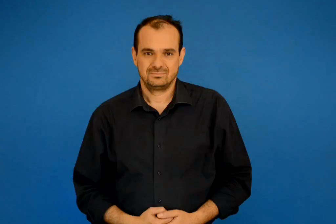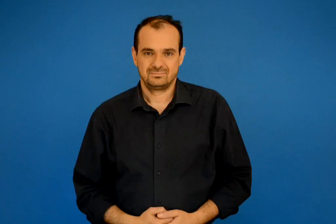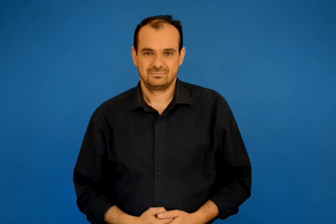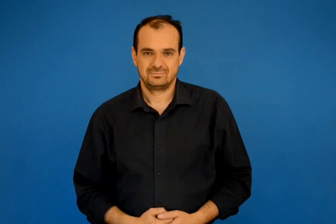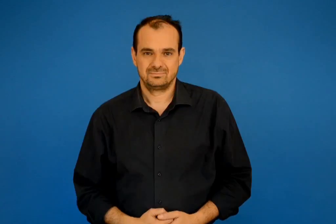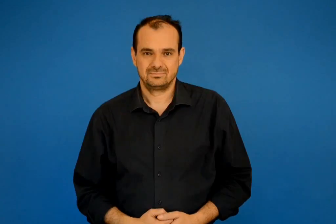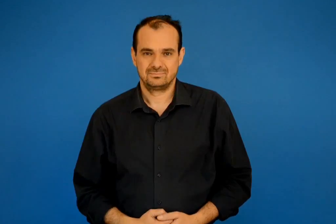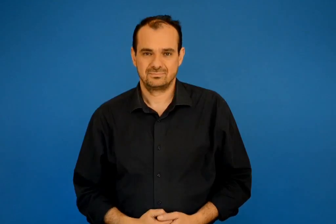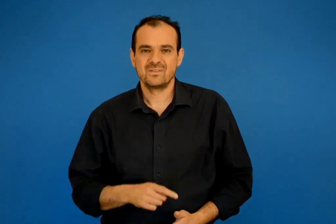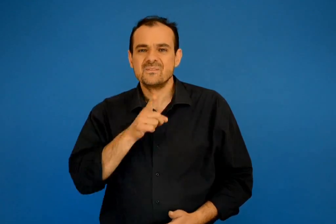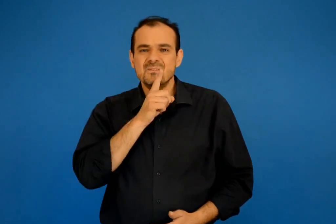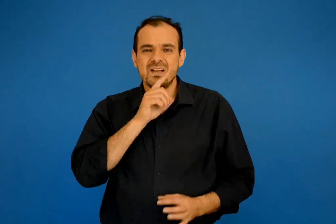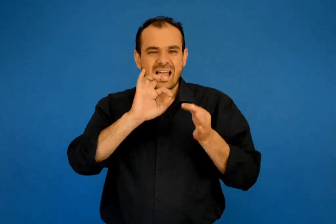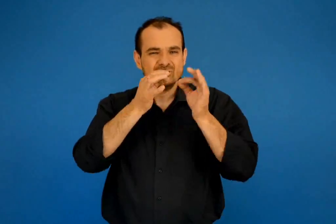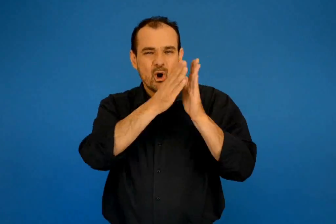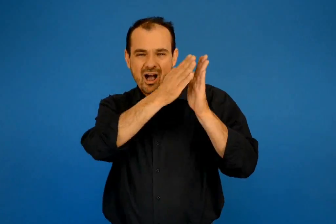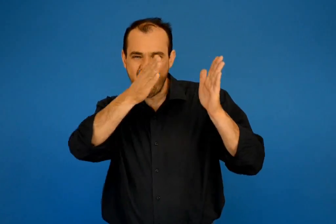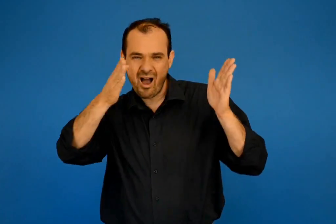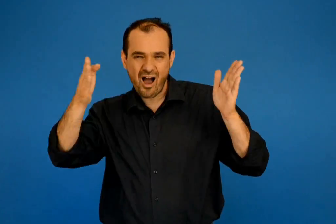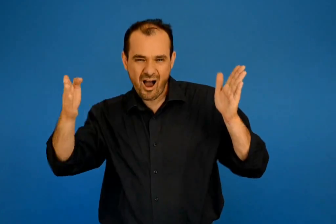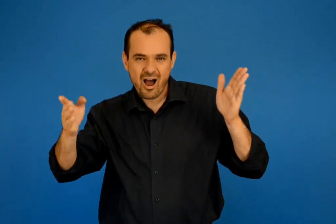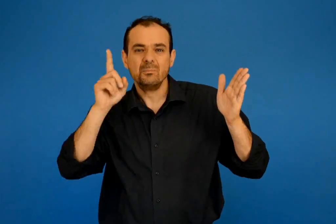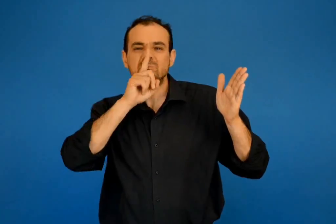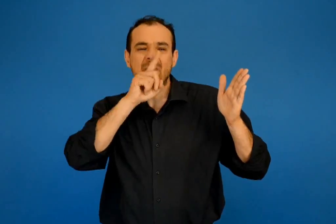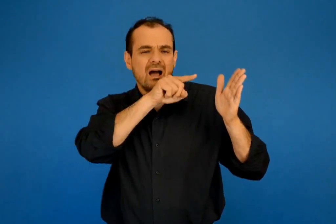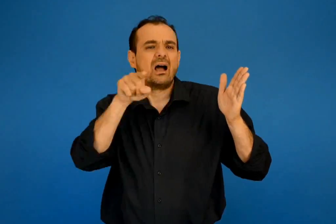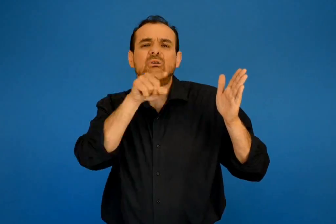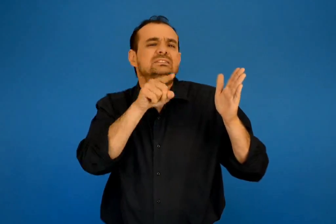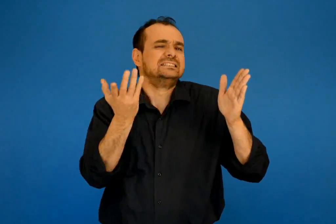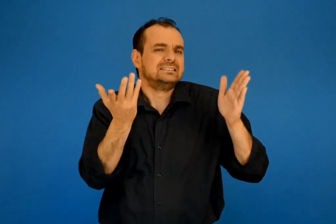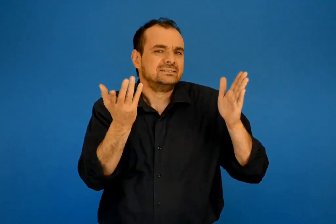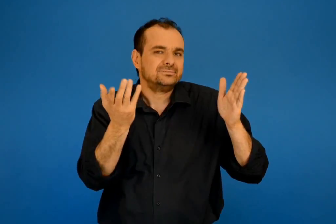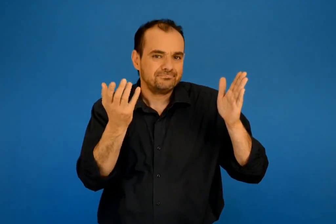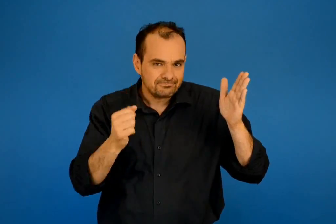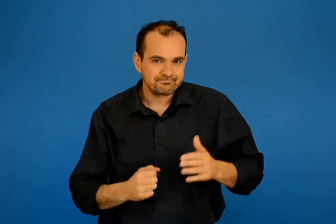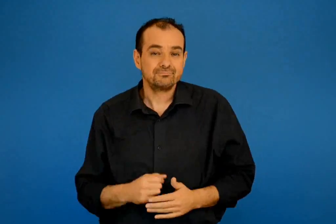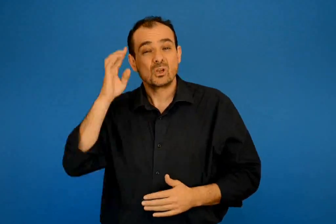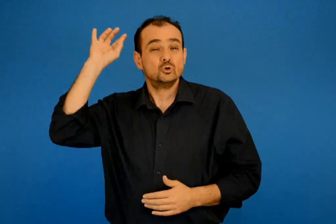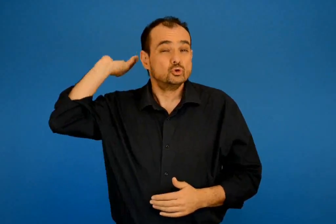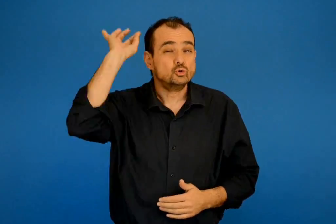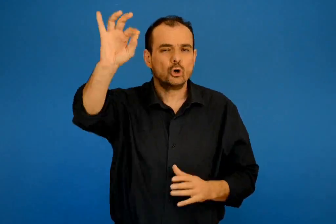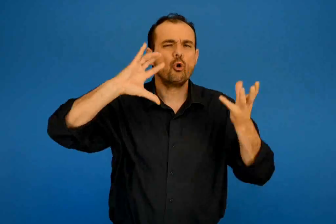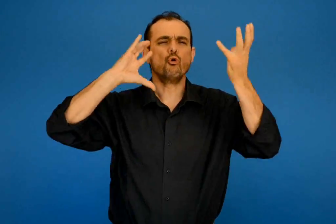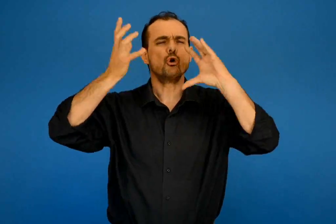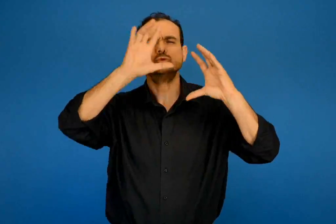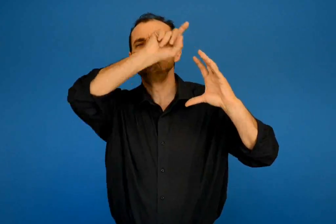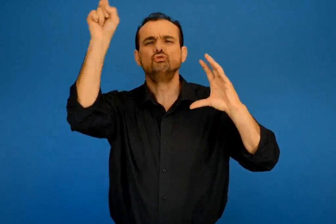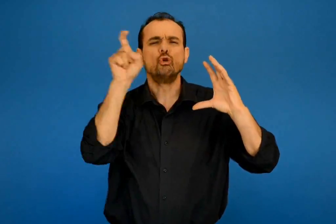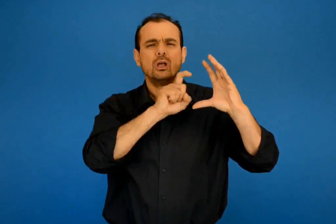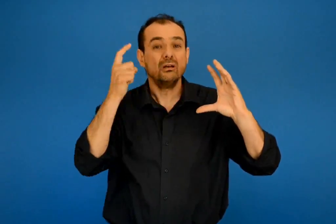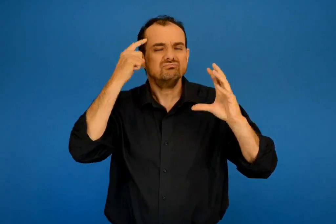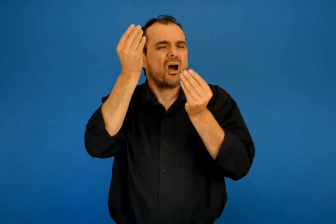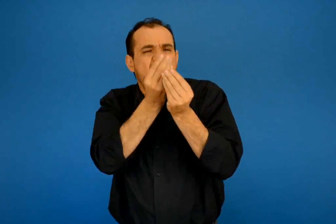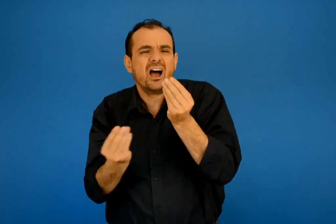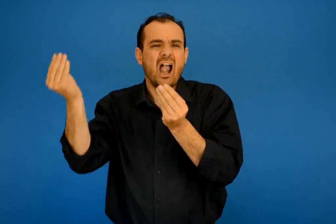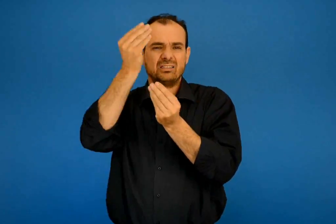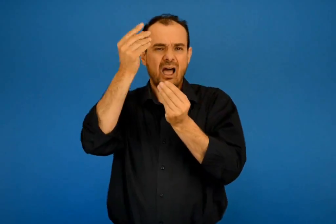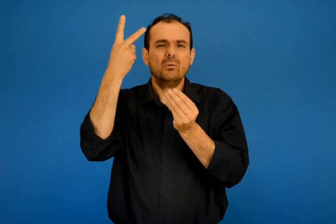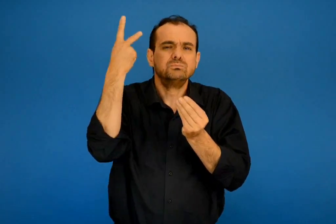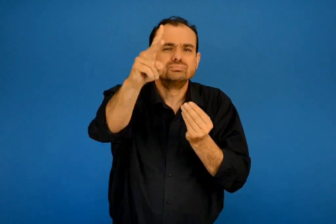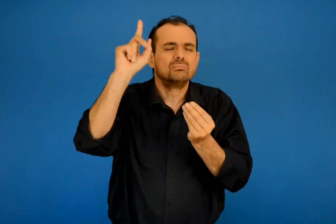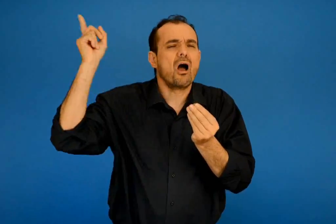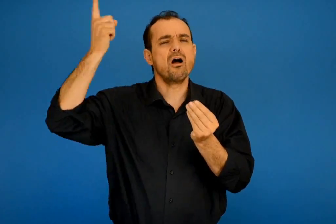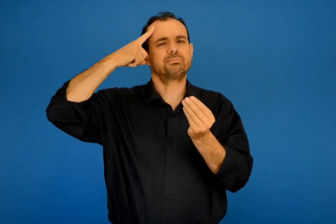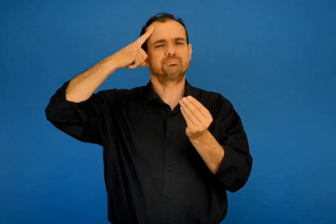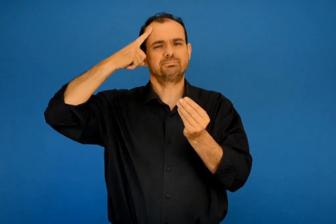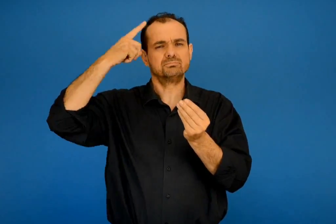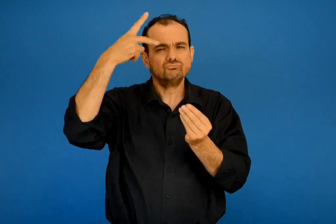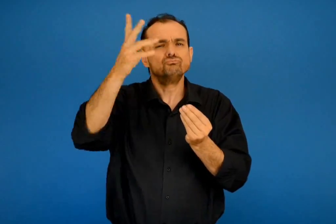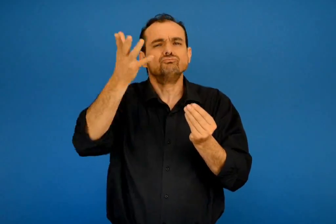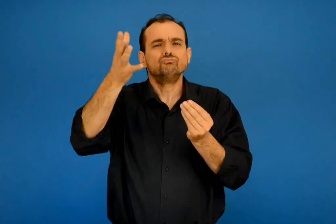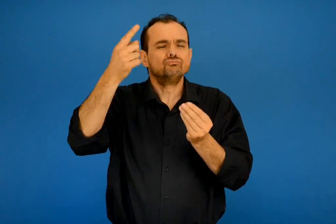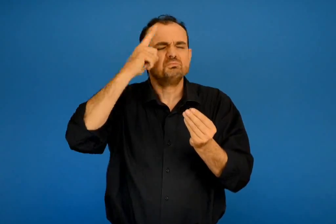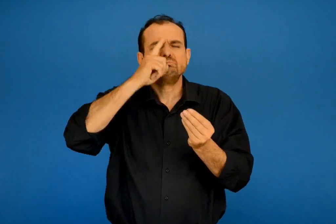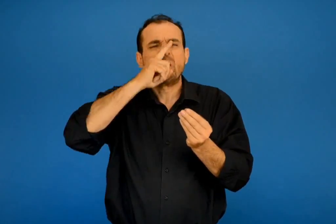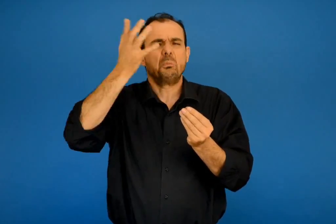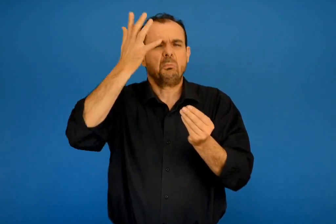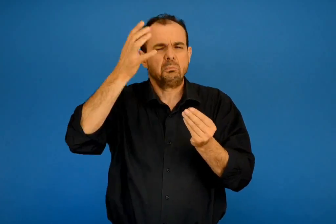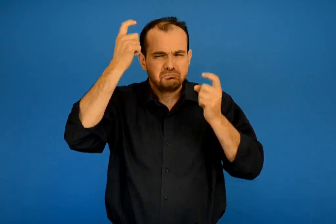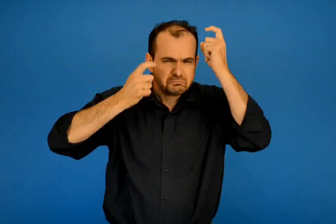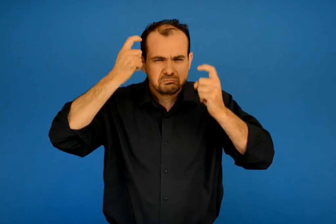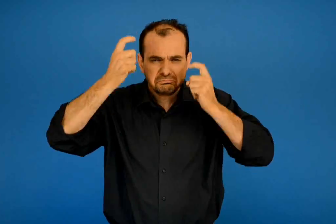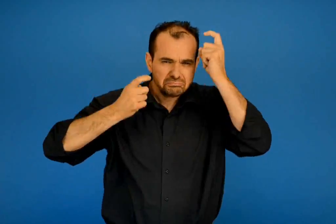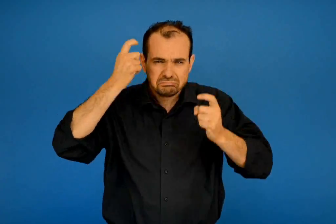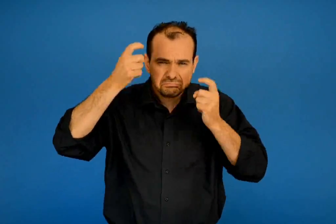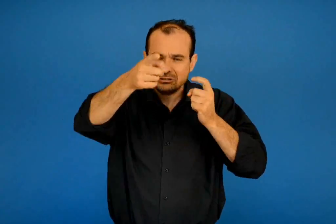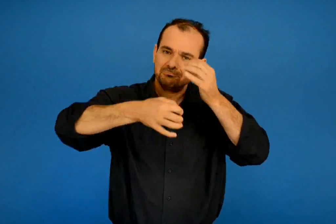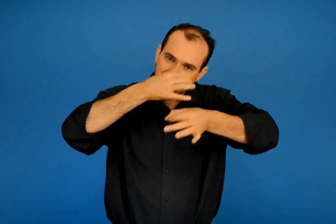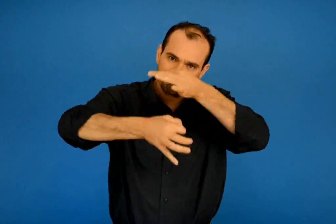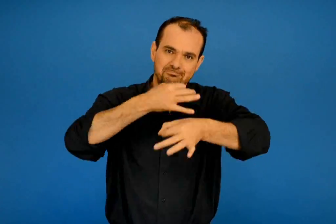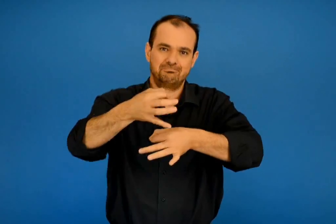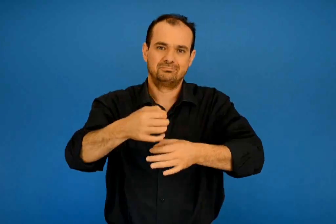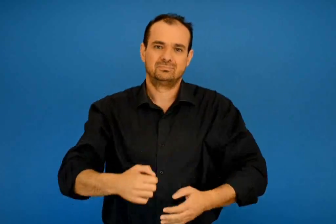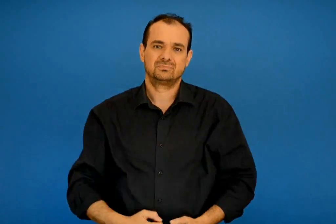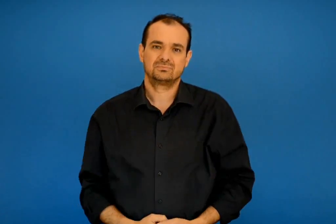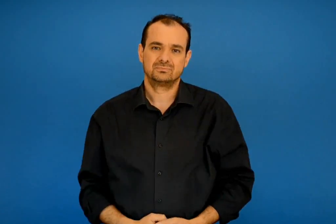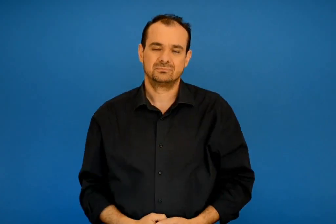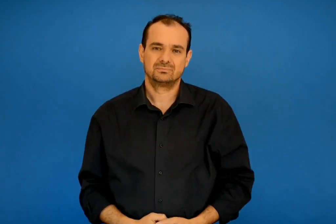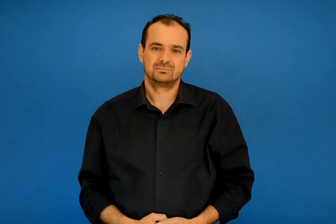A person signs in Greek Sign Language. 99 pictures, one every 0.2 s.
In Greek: ποιό ήταν το ψέμα της ιστορίας ; άλλαξε το με ένα δικό σου ψέμα που θα έκανε τον κόσμο καλύτερο
